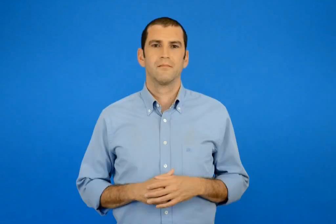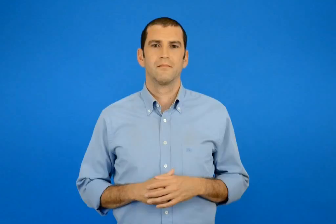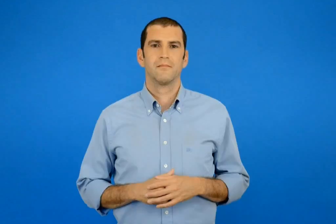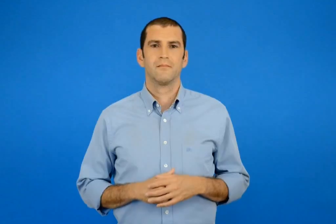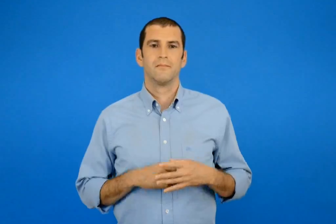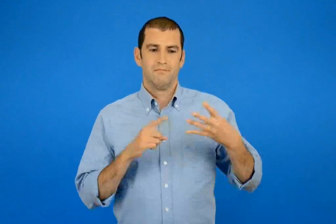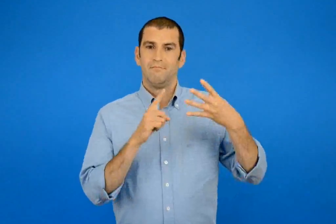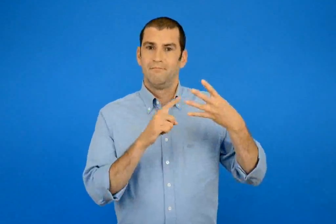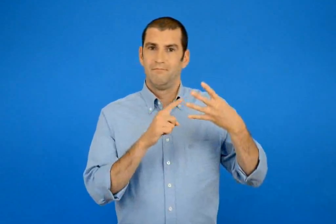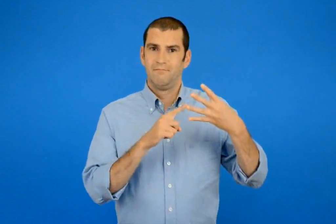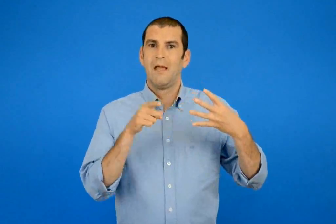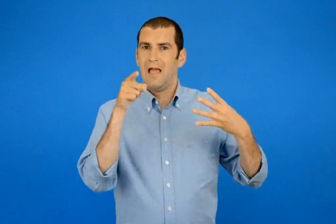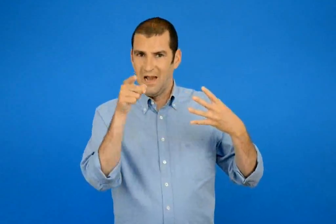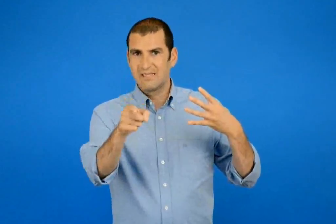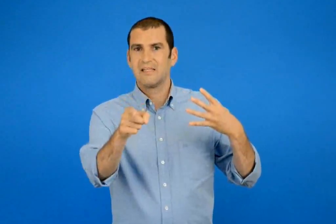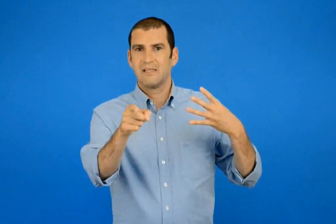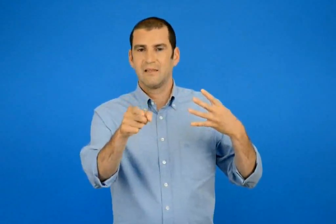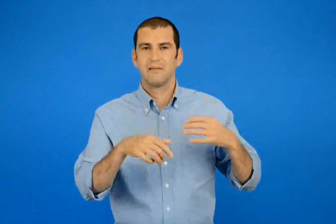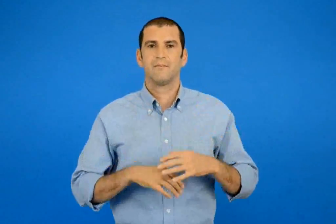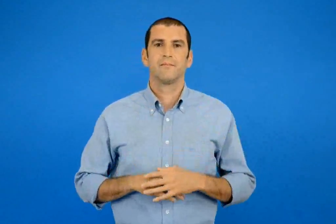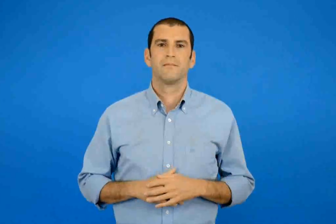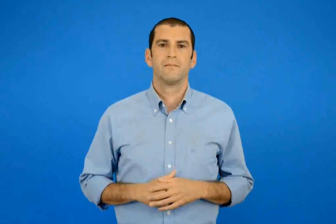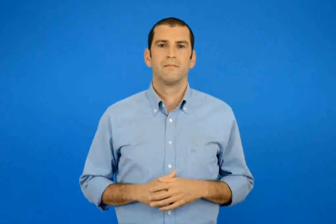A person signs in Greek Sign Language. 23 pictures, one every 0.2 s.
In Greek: αιτιατική
